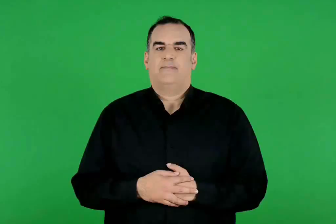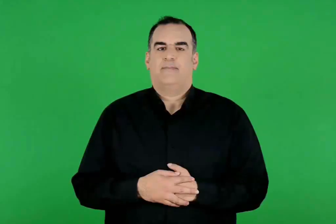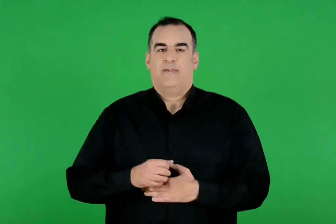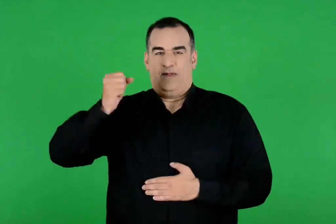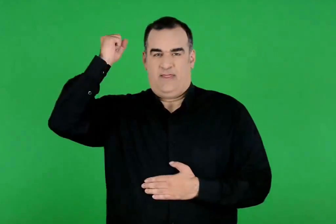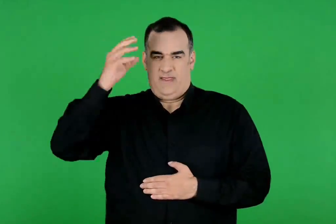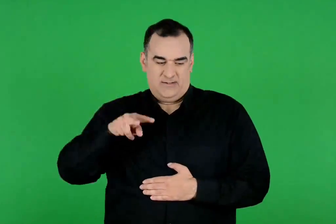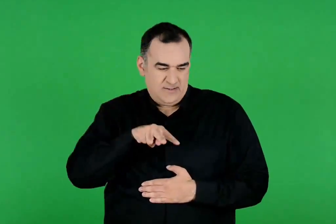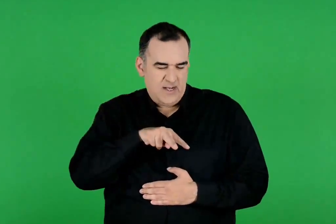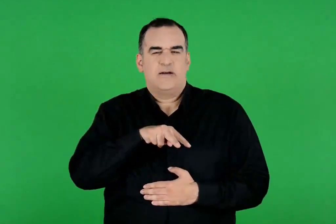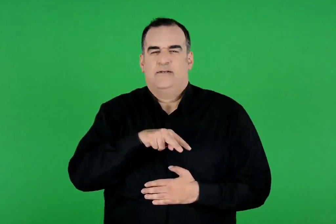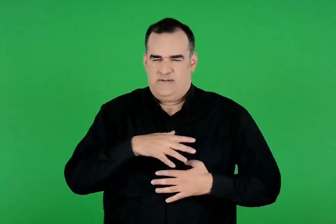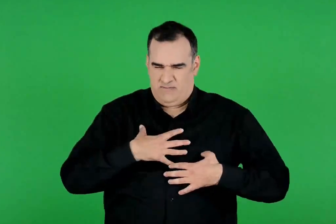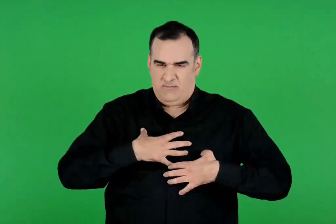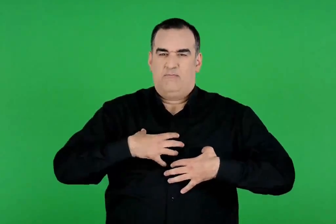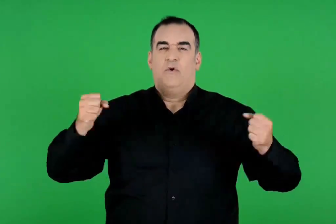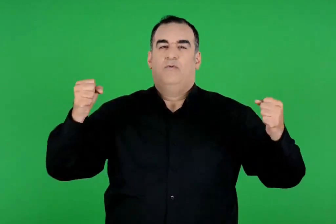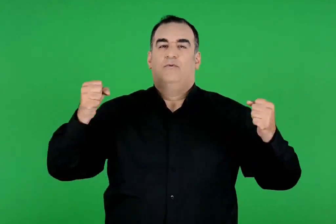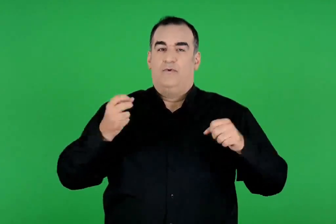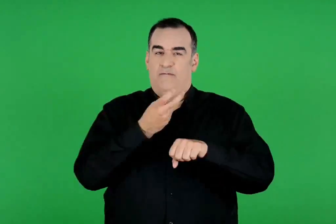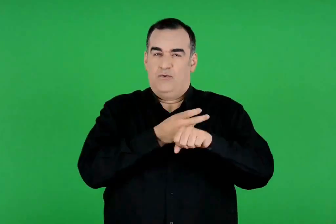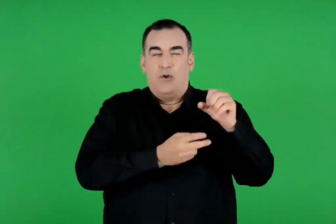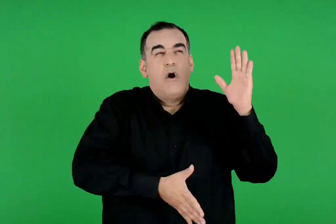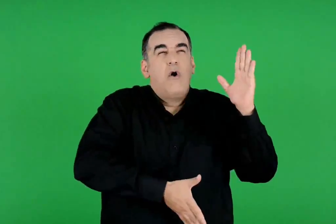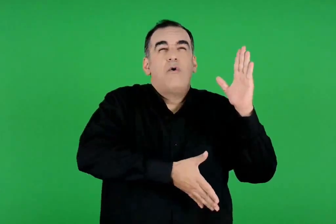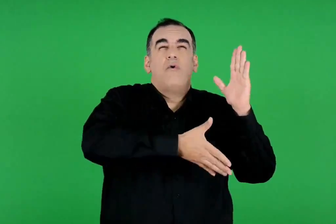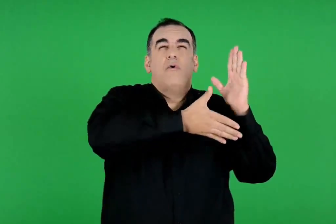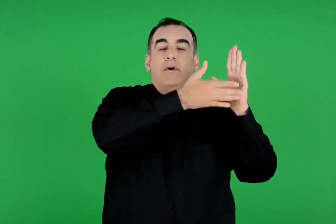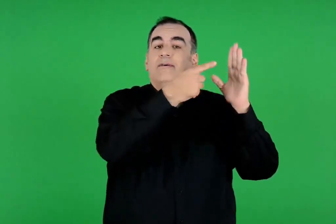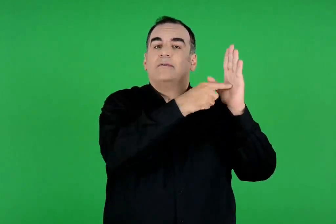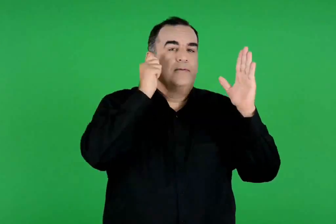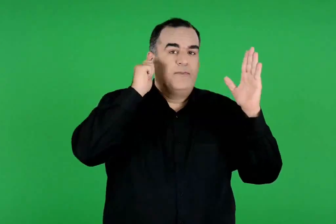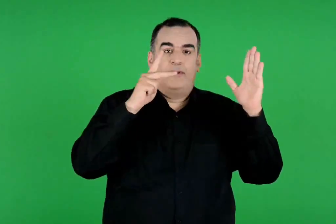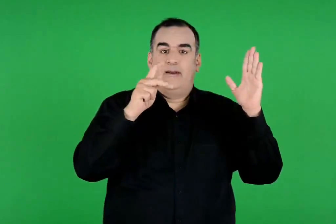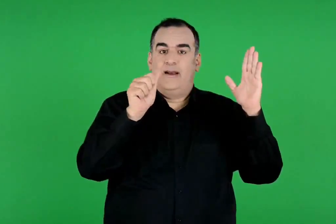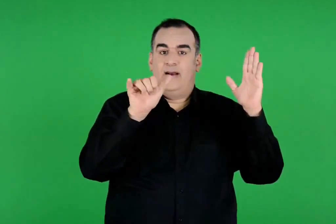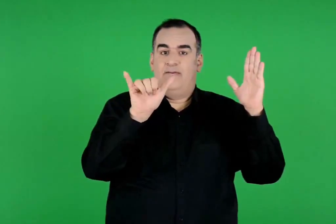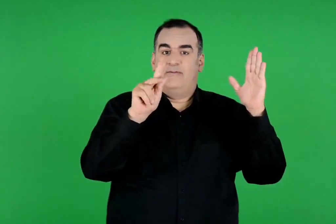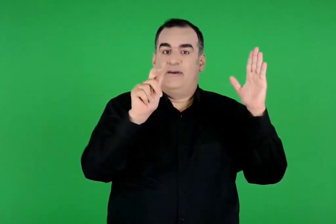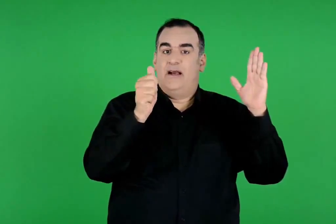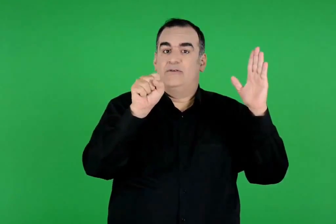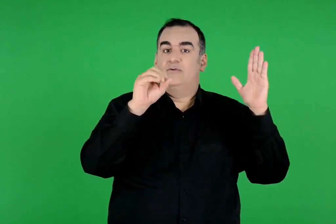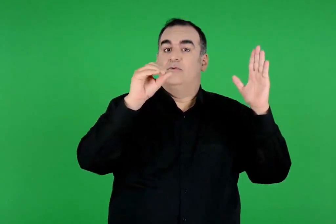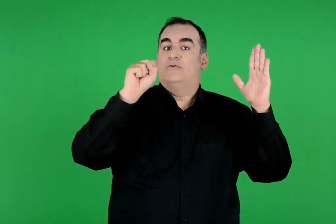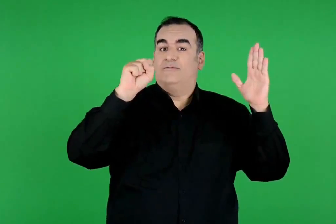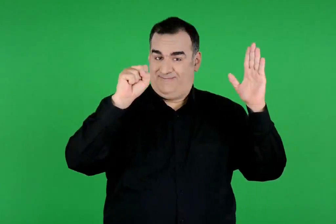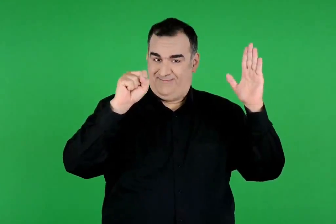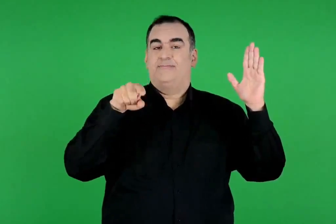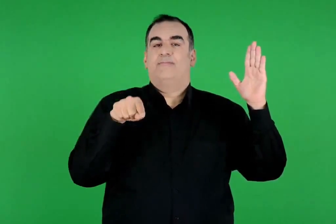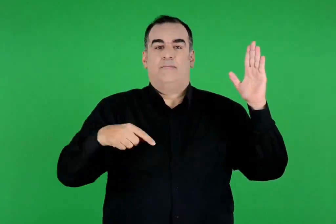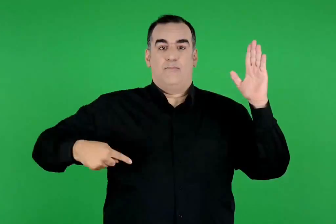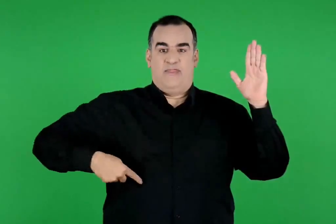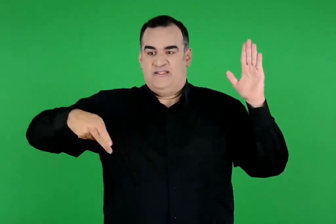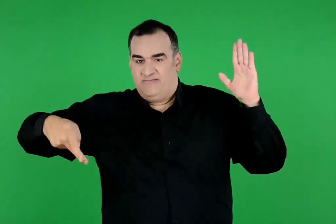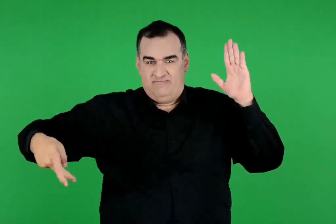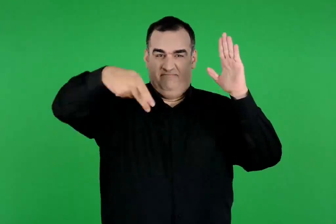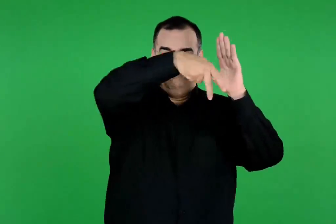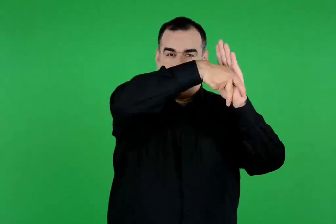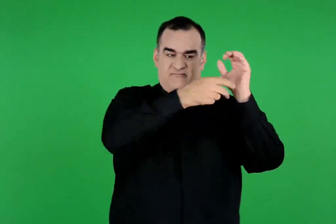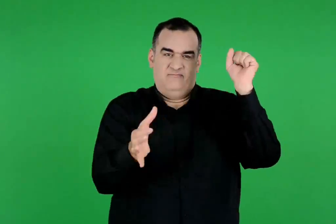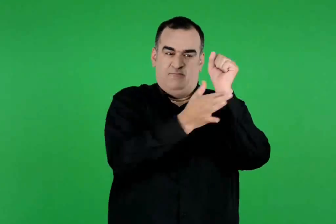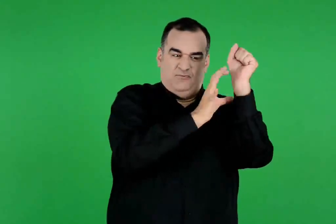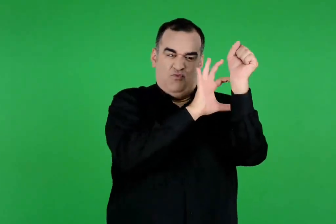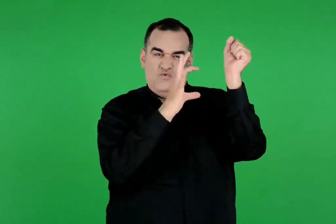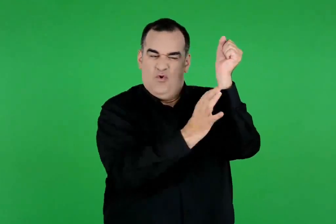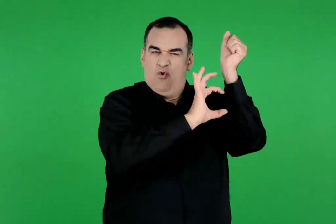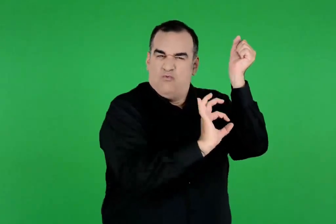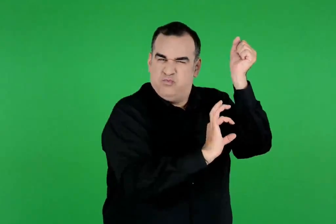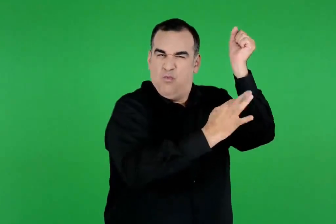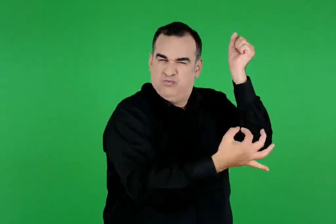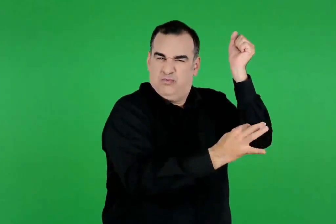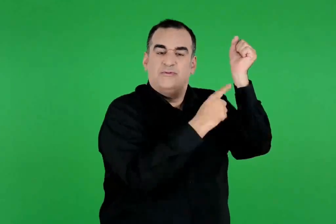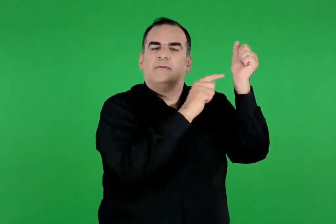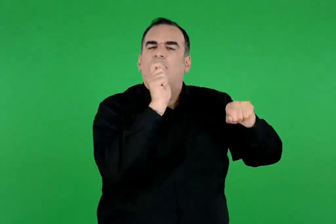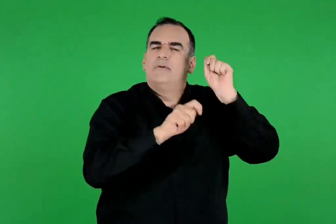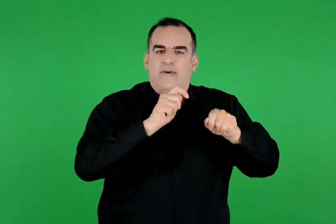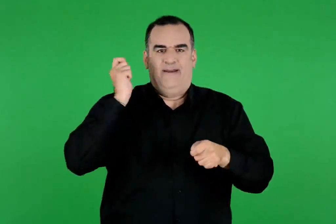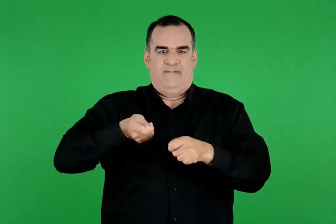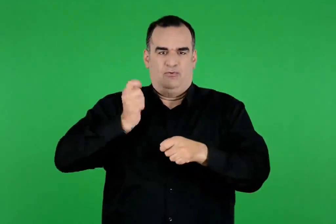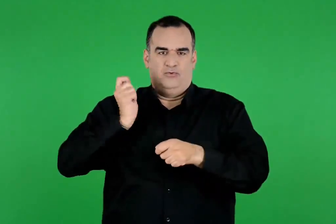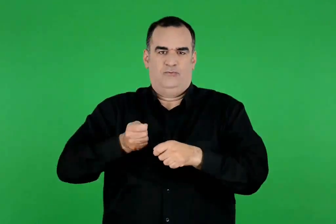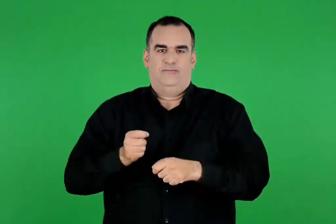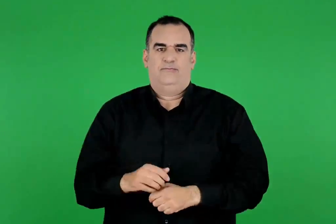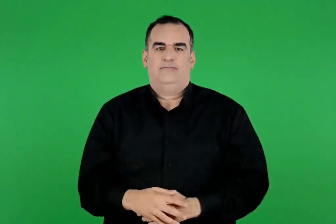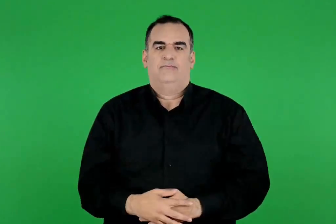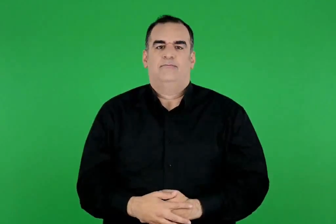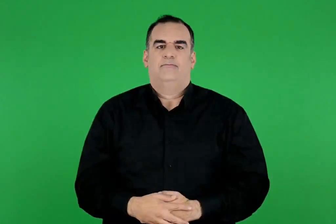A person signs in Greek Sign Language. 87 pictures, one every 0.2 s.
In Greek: ο δίας τότε θύμωσε πολύ. πήγε τον προμηθέα σε ένα ψηλό βουνό , τον καύκασο , και διέταξε να τον δέσουν πάνω σε έναν βράχο με χοντρές αλυσίδες που του έφτιαξε ο ήφαιστος
